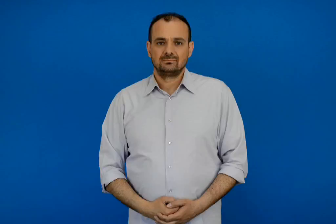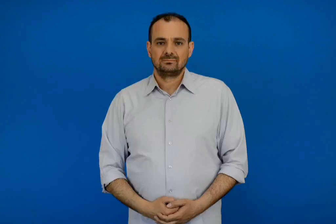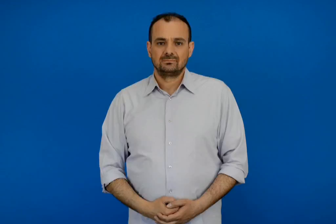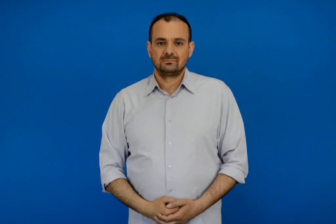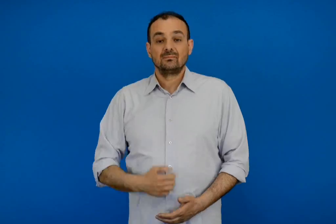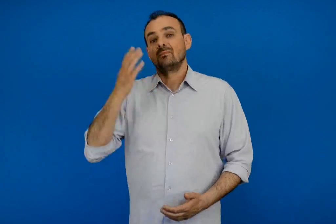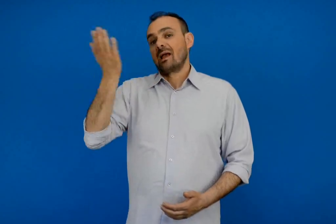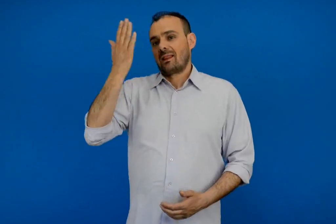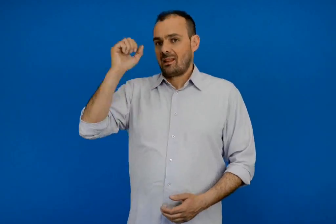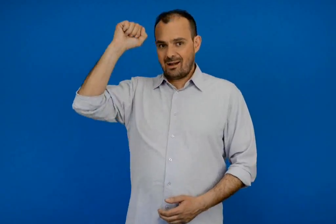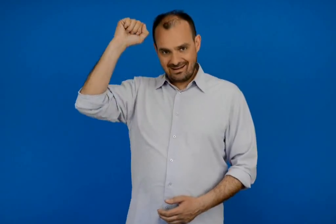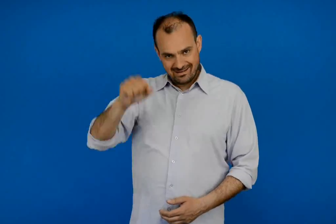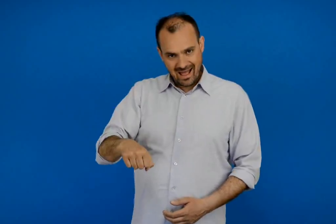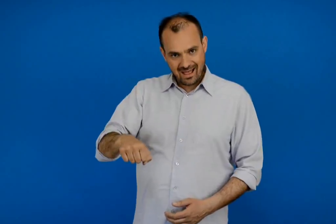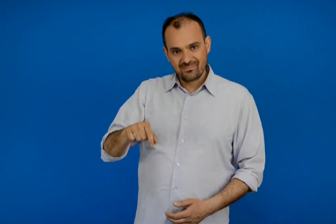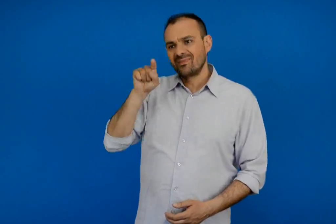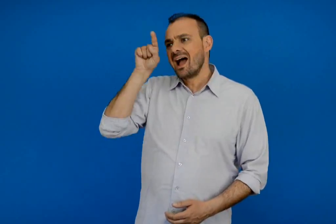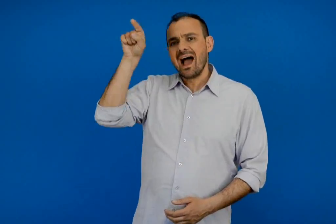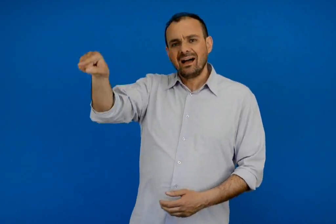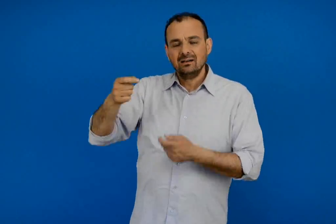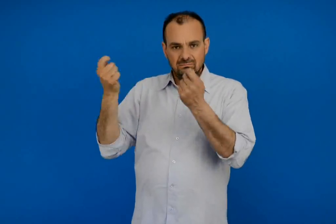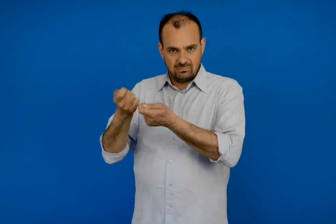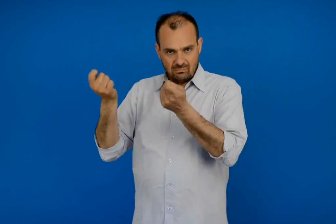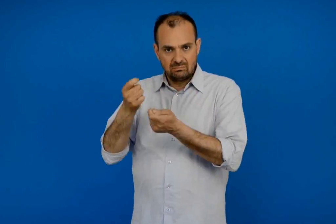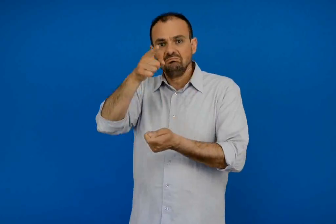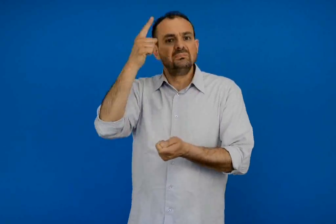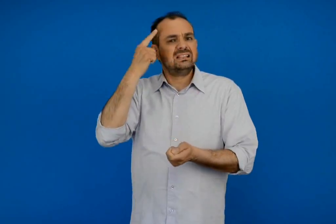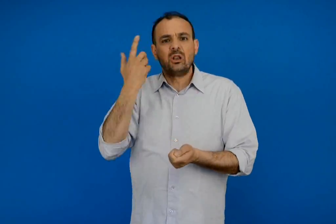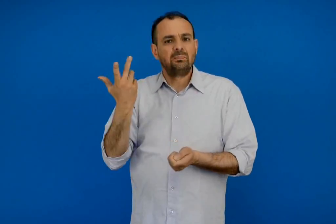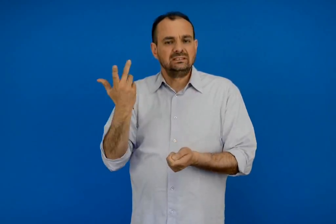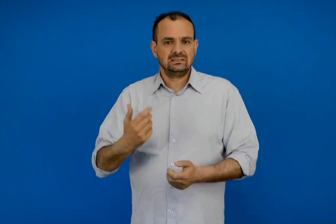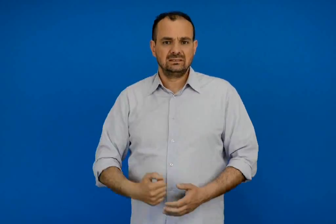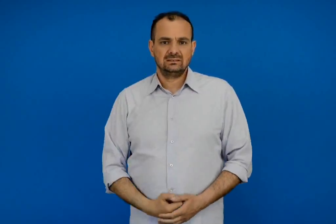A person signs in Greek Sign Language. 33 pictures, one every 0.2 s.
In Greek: αν ναι τι νομίζεις ότι θα κάνουν εκεί ;
